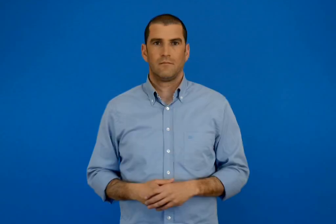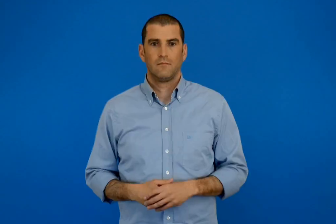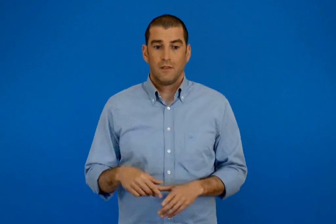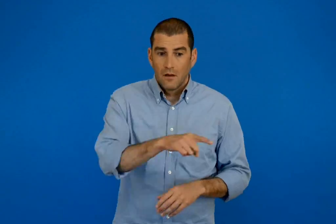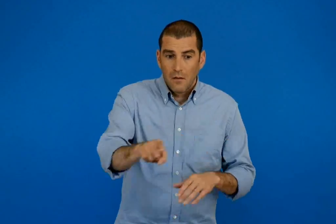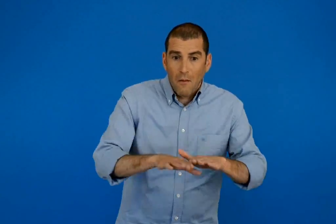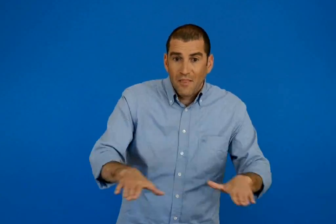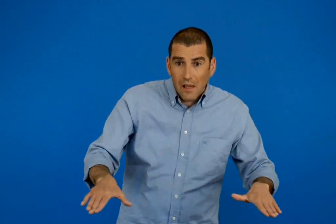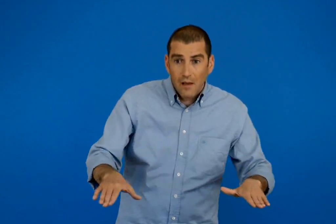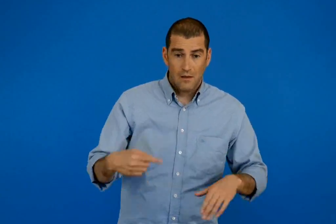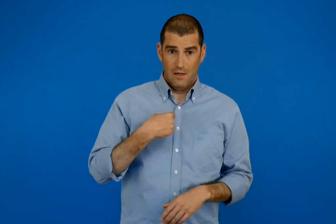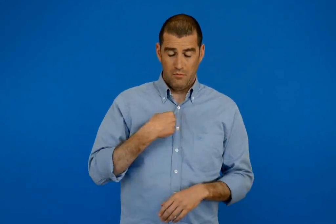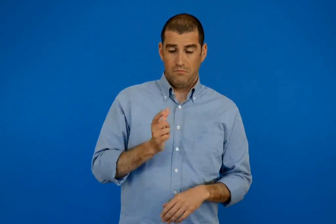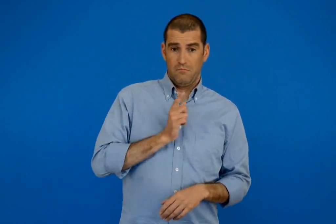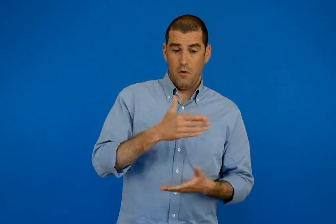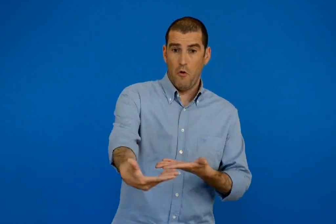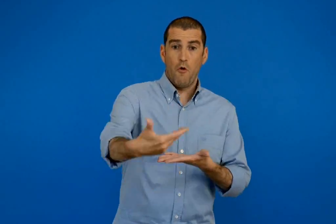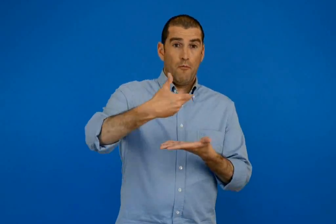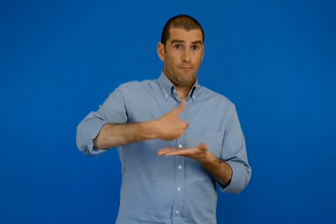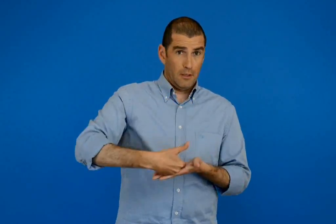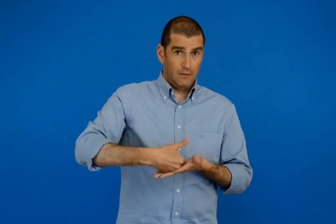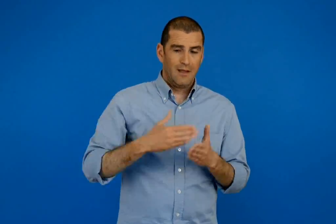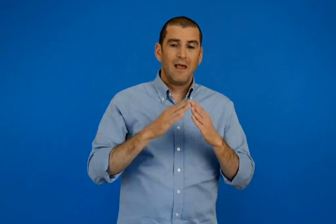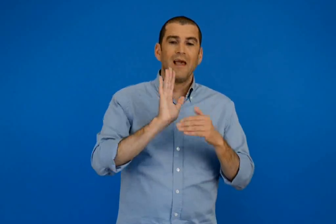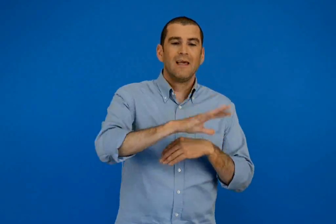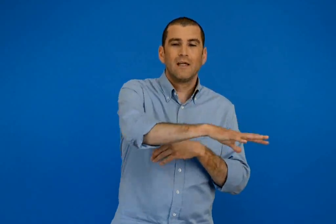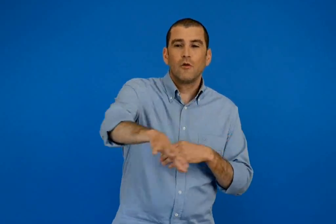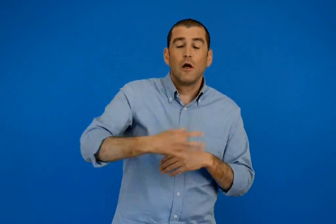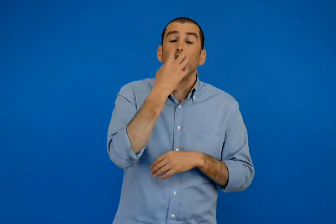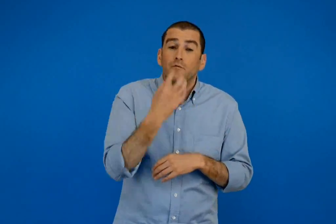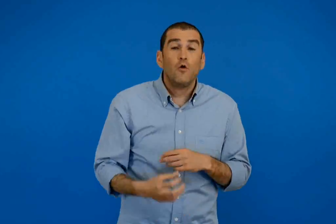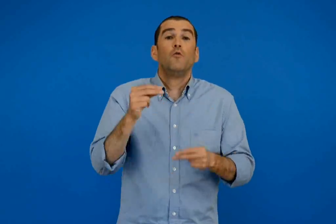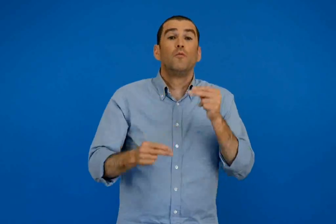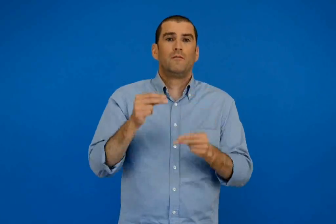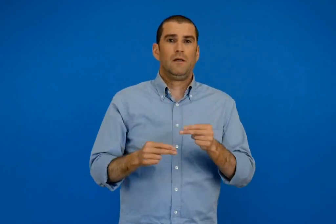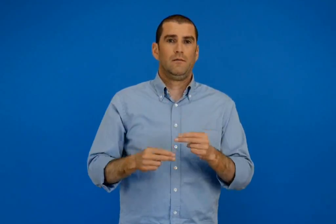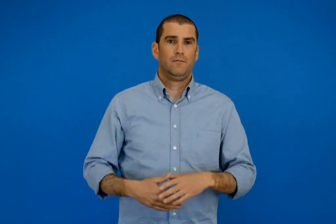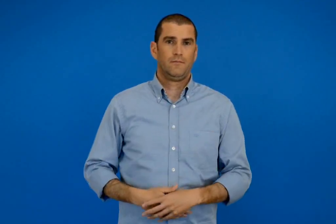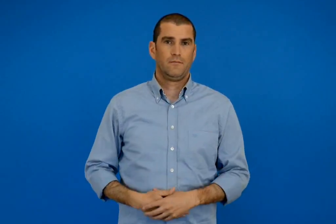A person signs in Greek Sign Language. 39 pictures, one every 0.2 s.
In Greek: παιδιά περιμένω την πρόταση σας για το πιο σημαντικό πρόβλημα της γειτονίας
